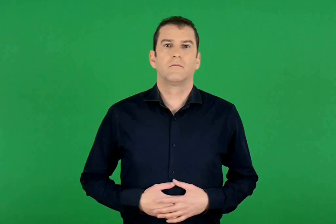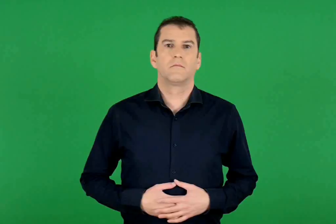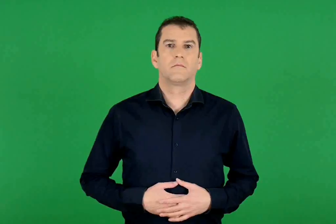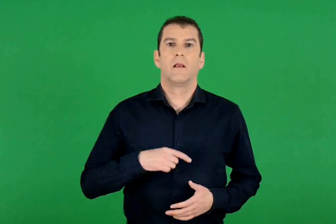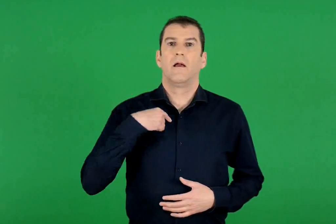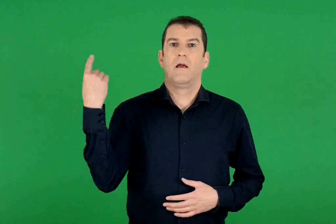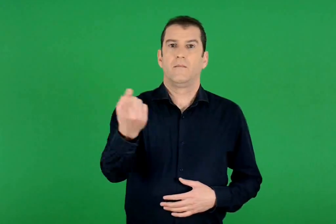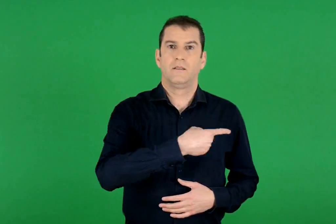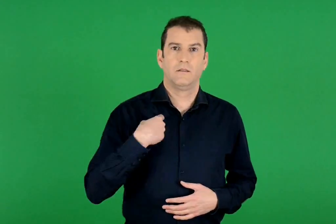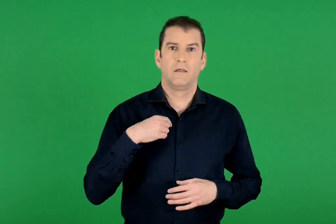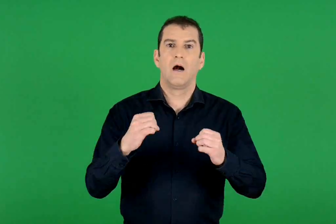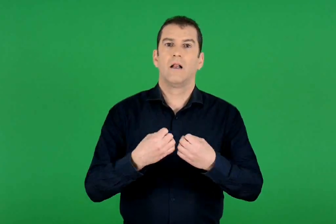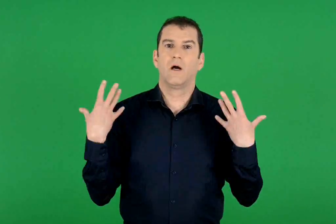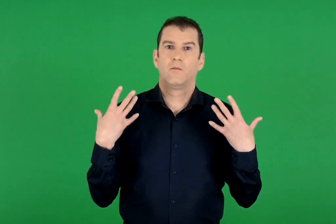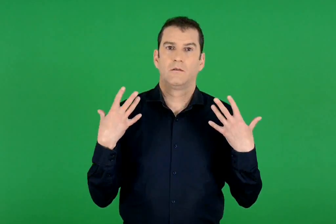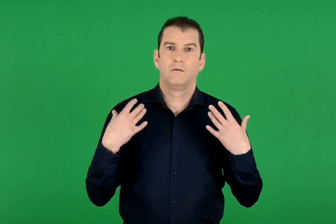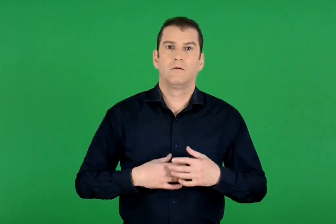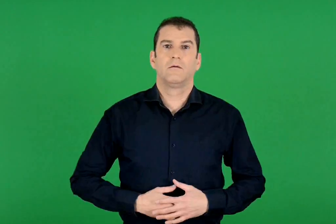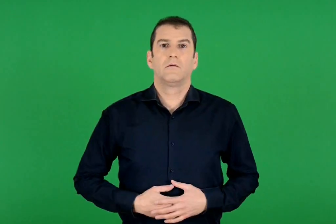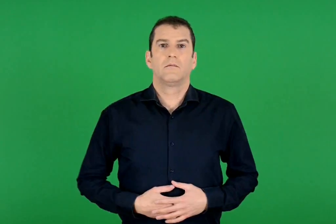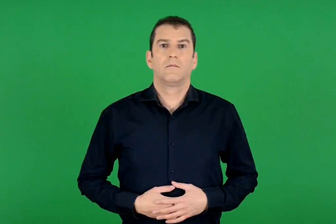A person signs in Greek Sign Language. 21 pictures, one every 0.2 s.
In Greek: ενημερωνόμαστε
